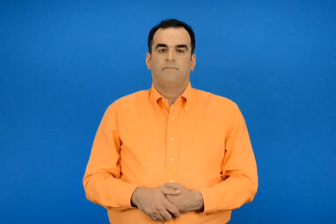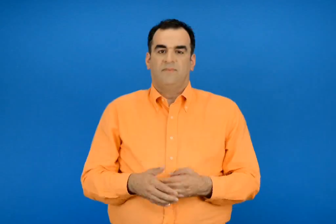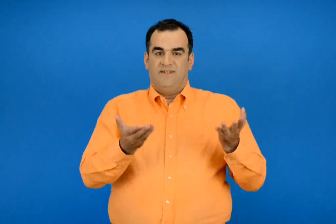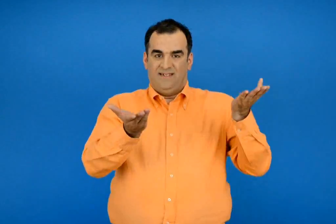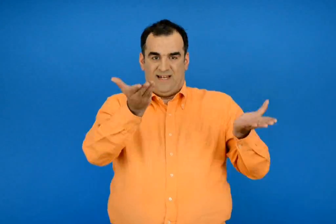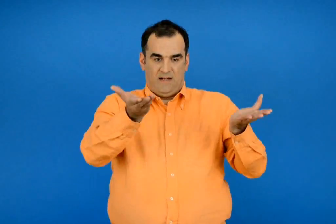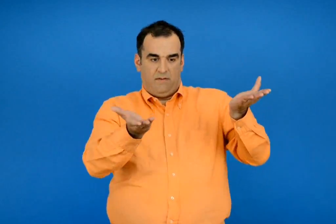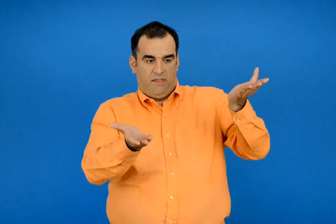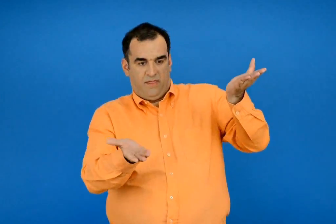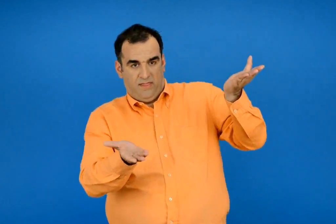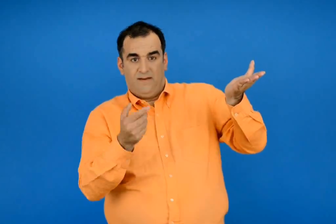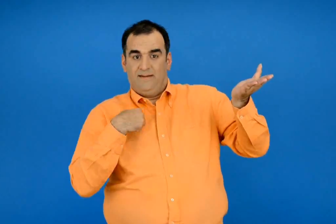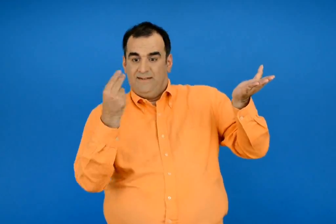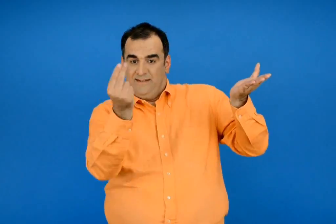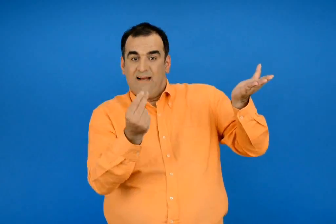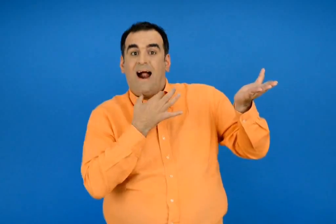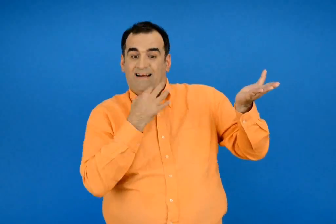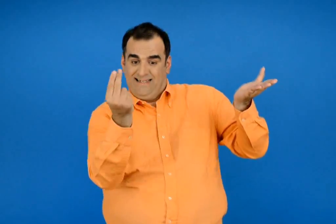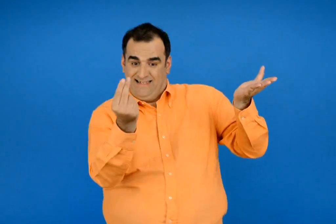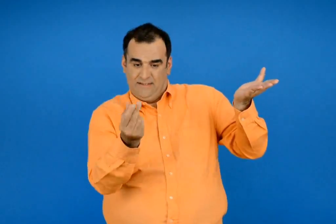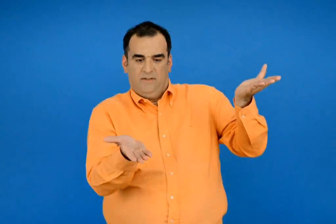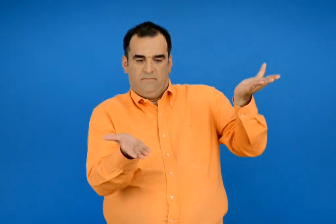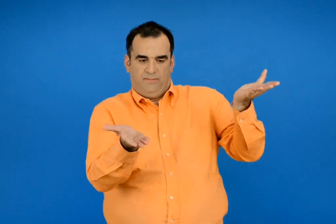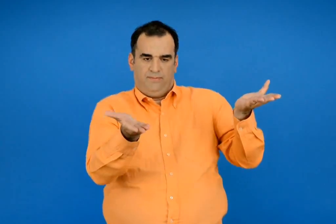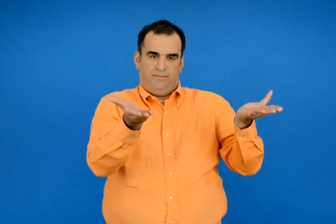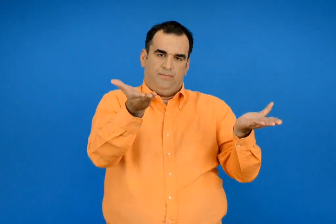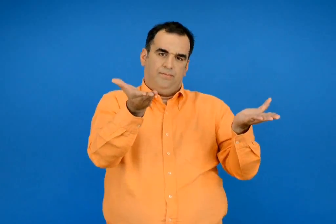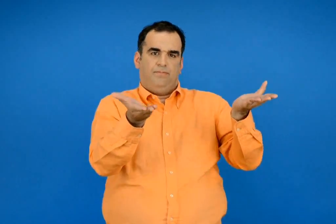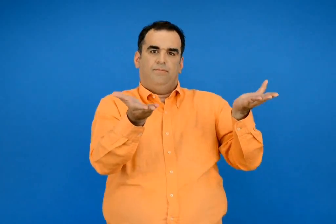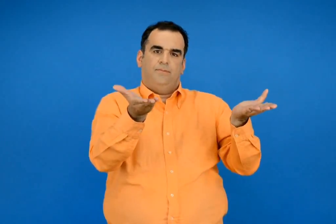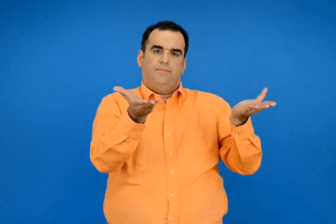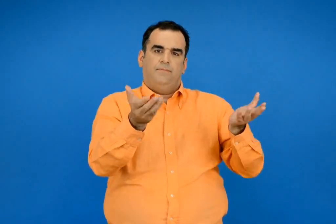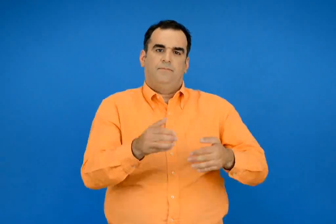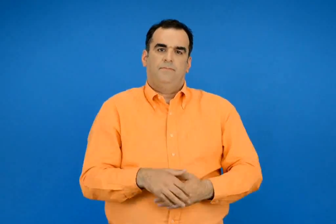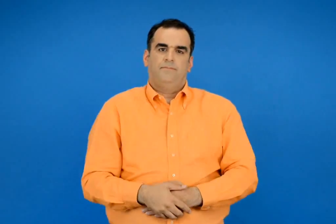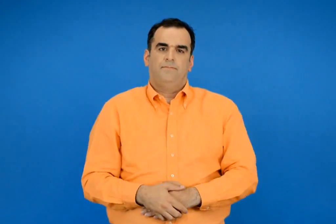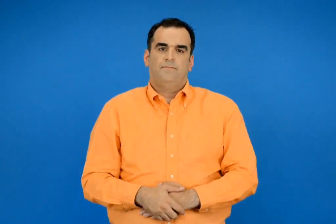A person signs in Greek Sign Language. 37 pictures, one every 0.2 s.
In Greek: ζωγραφίζω οτιδήποτε χρειάζεται για να ισορροπήσει η ζυγαριά
